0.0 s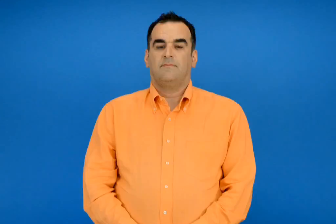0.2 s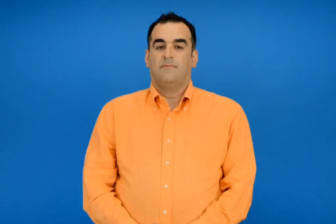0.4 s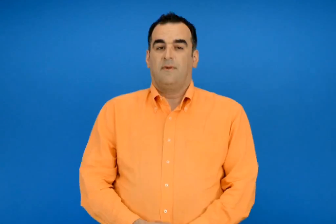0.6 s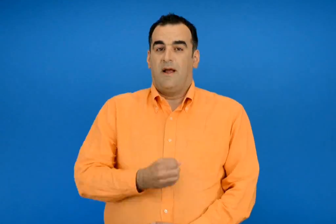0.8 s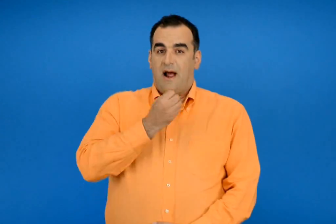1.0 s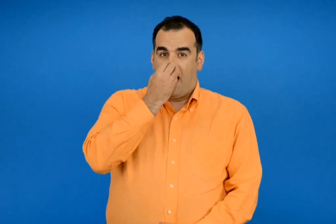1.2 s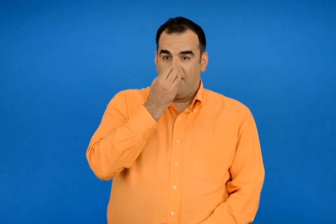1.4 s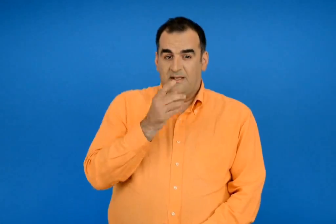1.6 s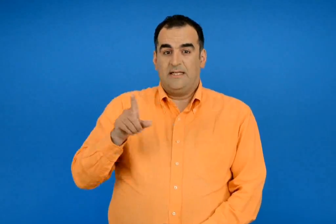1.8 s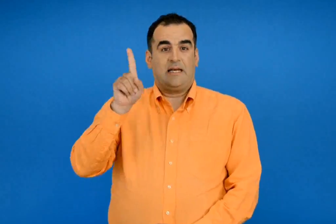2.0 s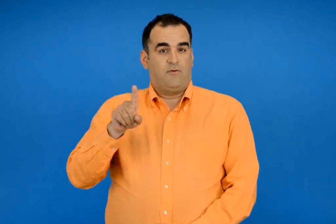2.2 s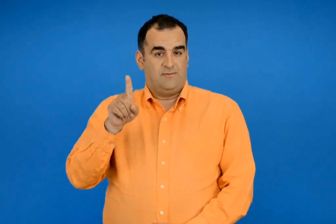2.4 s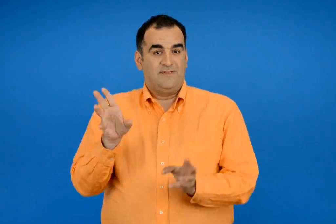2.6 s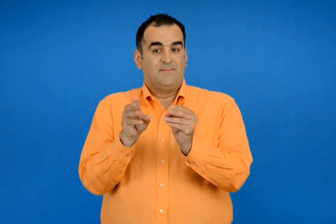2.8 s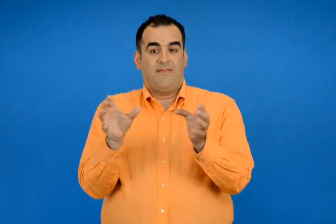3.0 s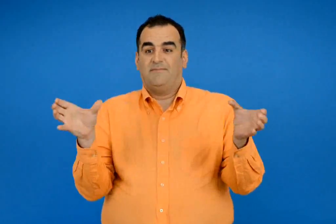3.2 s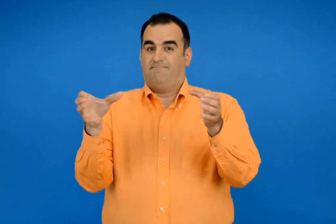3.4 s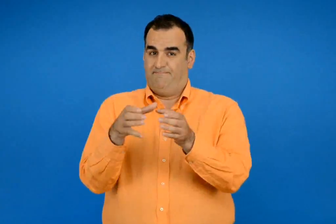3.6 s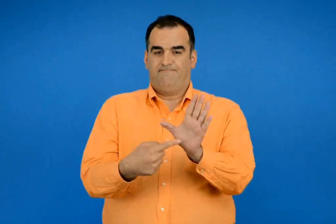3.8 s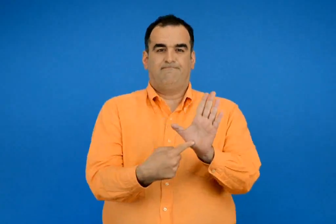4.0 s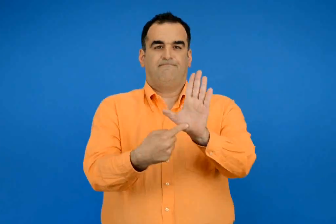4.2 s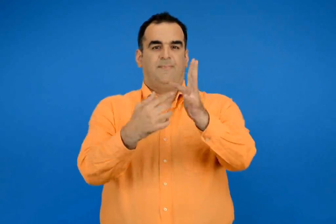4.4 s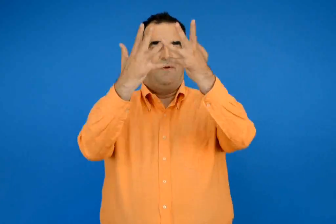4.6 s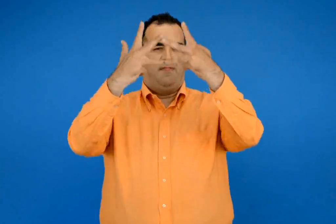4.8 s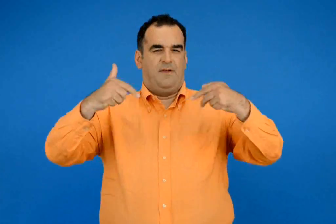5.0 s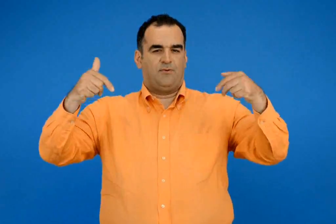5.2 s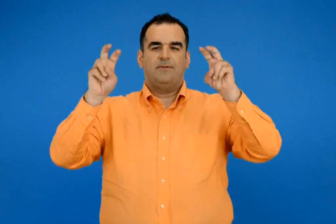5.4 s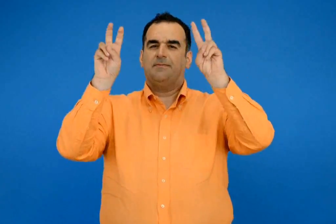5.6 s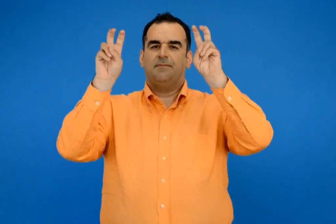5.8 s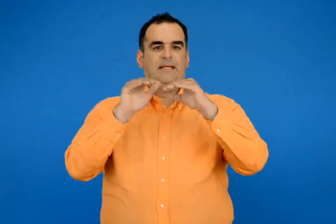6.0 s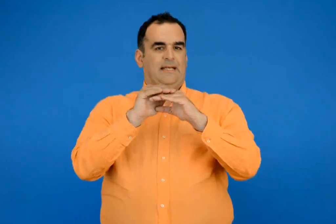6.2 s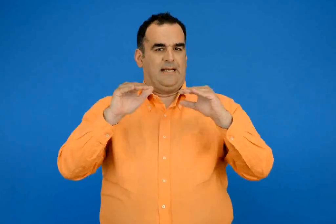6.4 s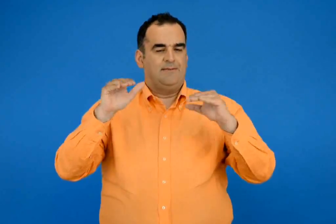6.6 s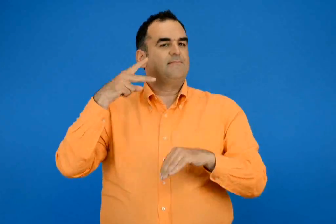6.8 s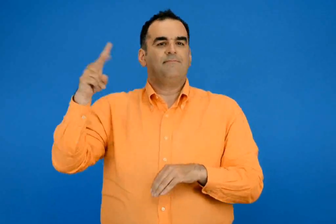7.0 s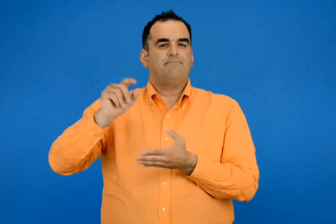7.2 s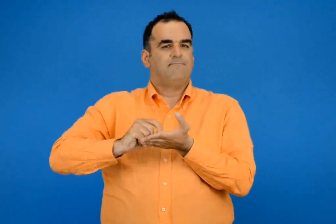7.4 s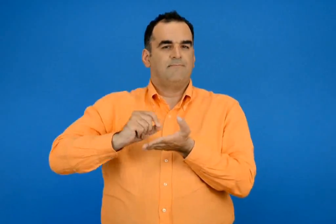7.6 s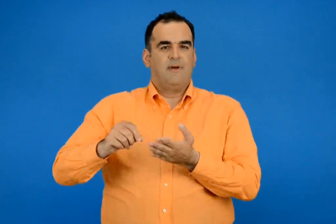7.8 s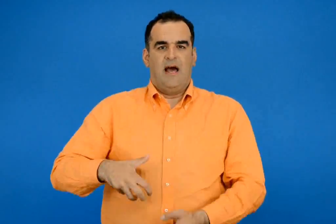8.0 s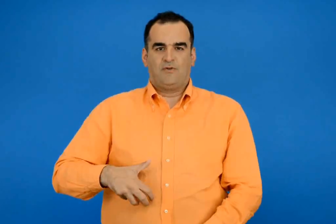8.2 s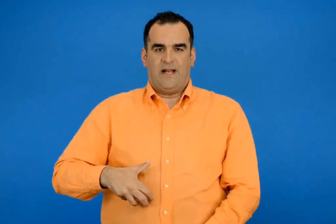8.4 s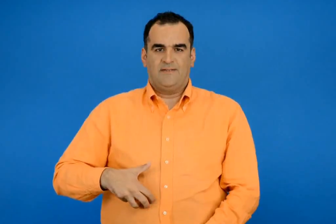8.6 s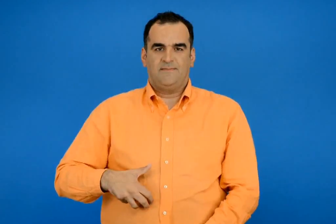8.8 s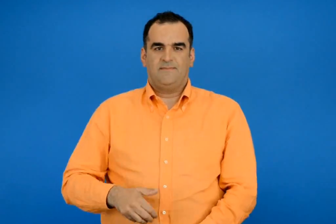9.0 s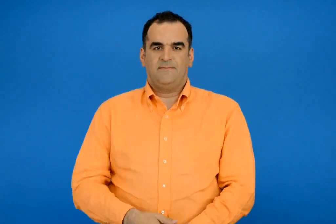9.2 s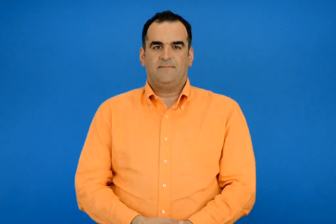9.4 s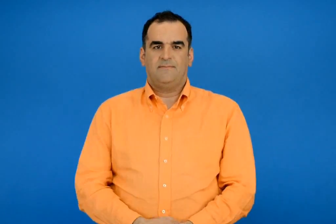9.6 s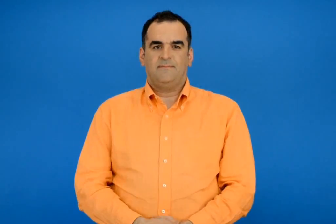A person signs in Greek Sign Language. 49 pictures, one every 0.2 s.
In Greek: η ανθή και ο κυριάκος μαζί με τους συμμαθητές τους θα παρουσιάσουν τη θεατρική παράσταση ειρήνη του αριστοφάνη
